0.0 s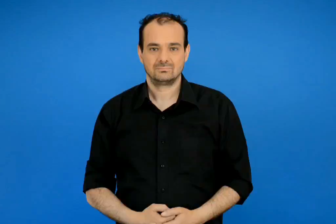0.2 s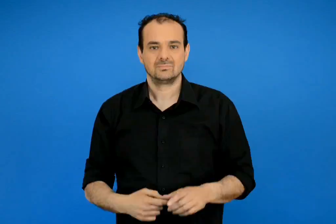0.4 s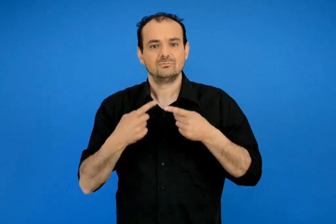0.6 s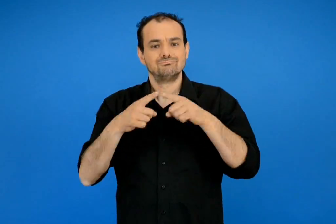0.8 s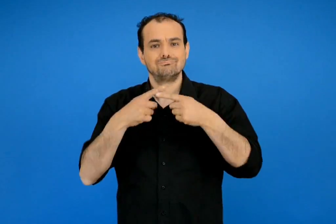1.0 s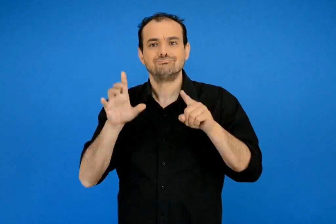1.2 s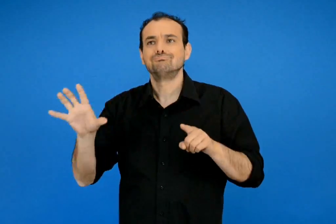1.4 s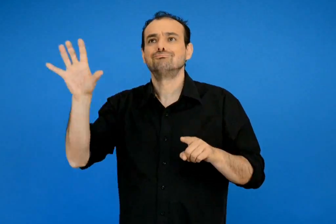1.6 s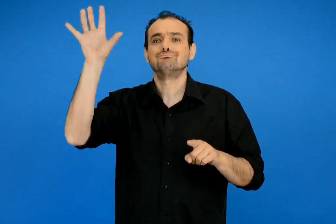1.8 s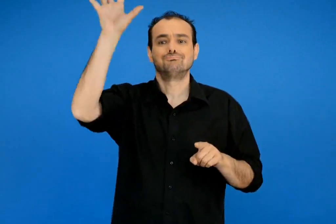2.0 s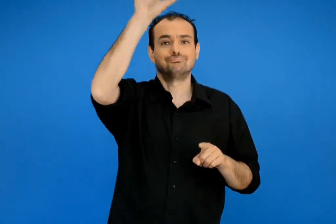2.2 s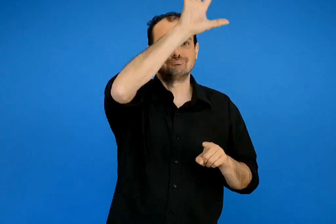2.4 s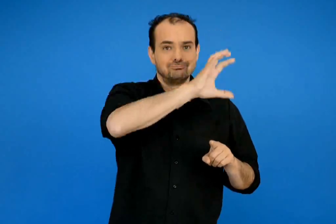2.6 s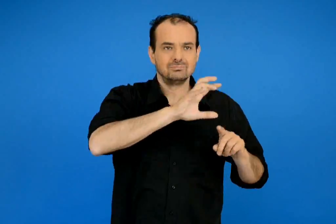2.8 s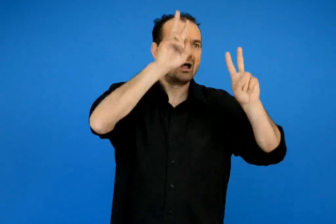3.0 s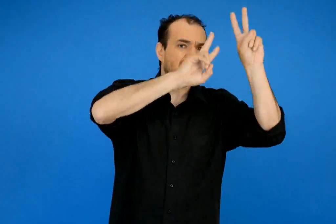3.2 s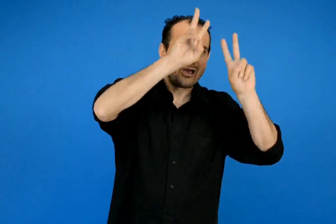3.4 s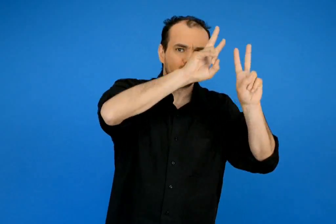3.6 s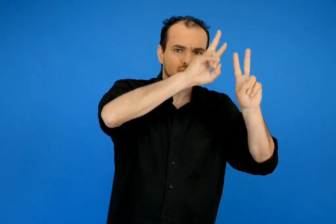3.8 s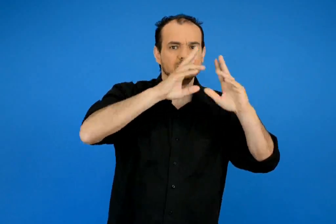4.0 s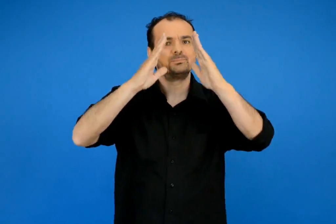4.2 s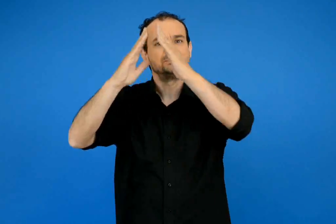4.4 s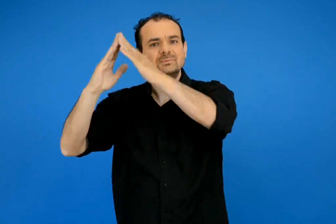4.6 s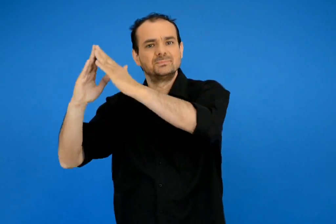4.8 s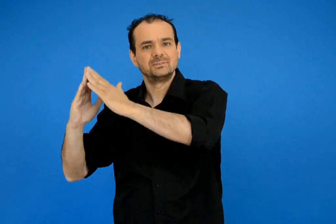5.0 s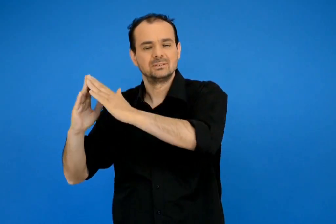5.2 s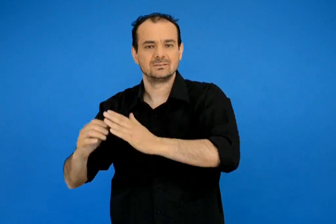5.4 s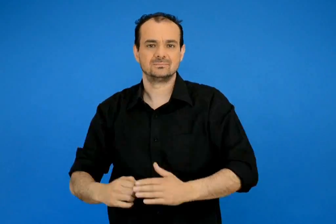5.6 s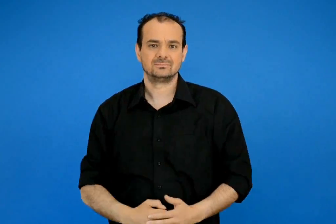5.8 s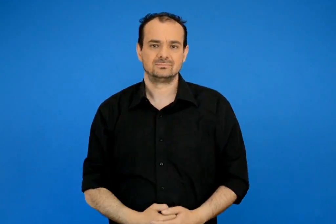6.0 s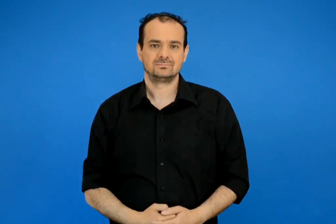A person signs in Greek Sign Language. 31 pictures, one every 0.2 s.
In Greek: ο καιρός και τα σπίτια σε διάφορους τόπους
